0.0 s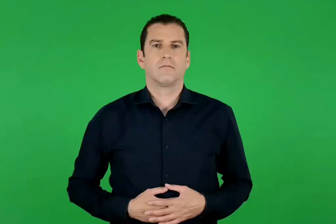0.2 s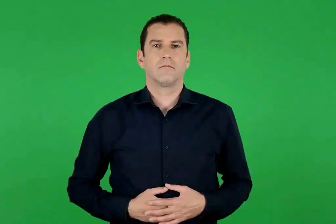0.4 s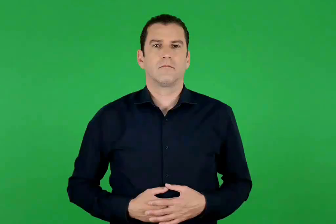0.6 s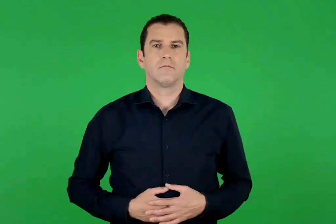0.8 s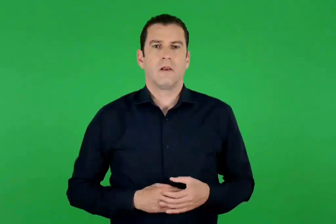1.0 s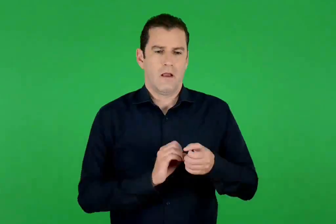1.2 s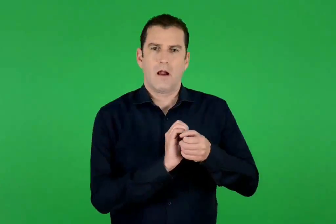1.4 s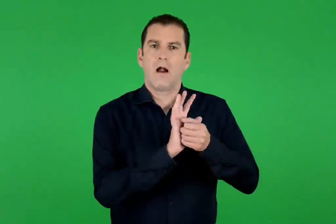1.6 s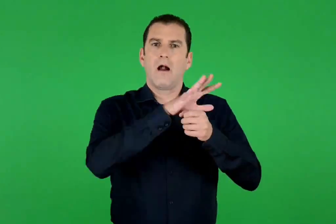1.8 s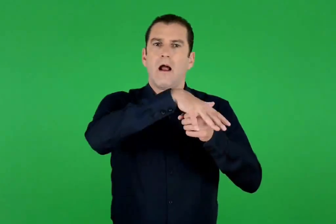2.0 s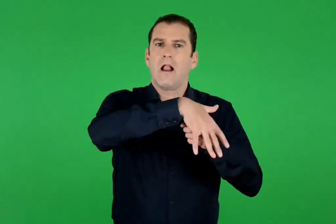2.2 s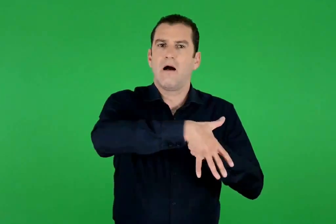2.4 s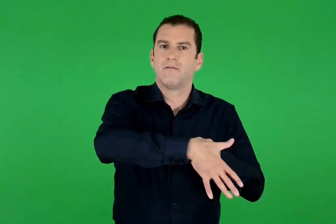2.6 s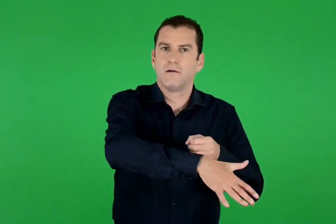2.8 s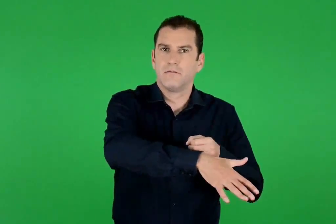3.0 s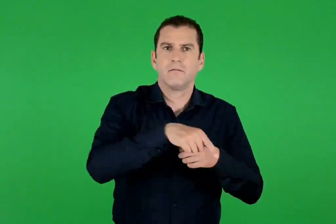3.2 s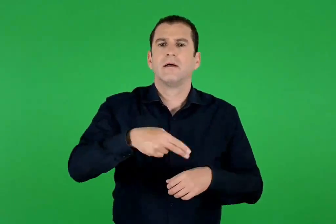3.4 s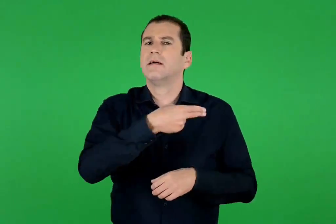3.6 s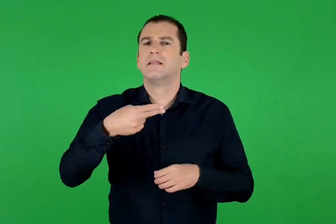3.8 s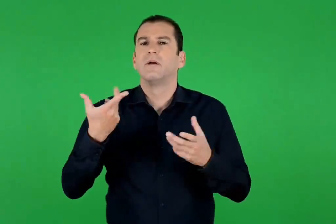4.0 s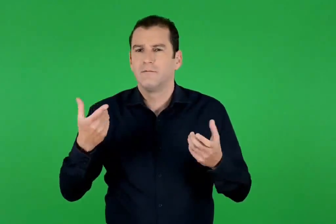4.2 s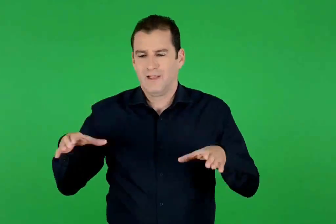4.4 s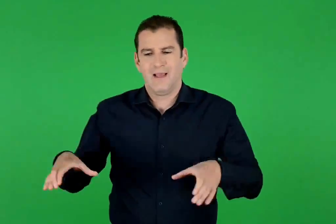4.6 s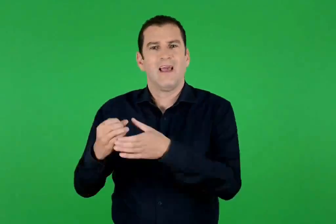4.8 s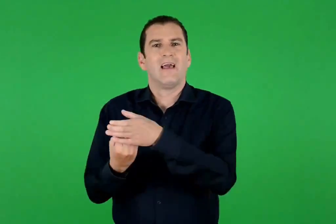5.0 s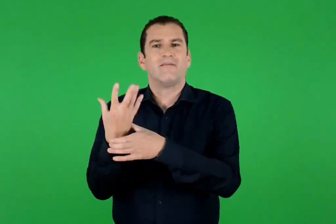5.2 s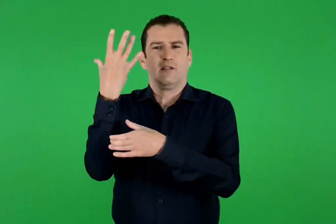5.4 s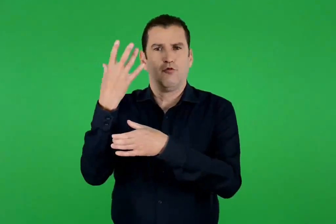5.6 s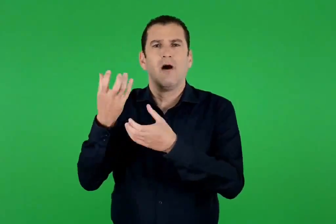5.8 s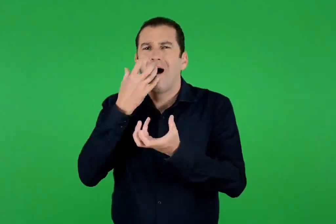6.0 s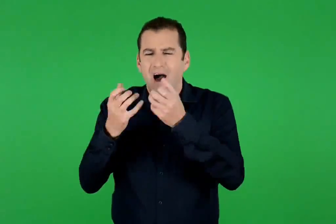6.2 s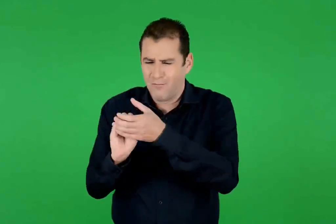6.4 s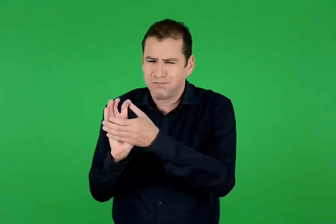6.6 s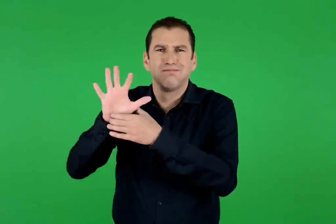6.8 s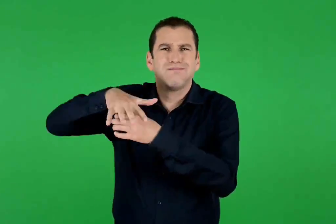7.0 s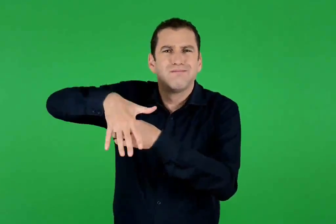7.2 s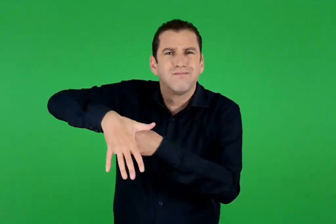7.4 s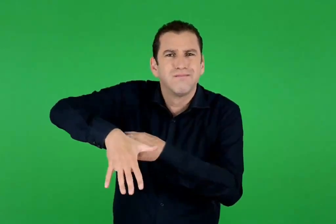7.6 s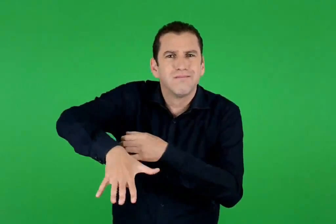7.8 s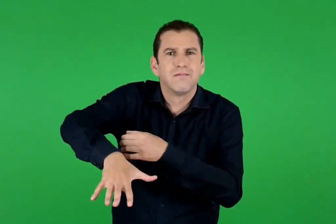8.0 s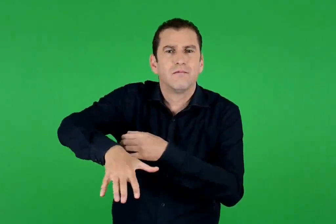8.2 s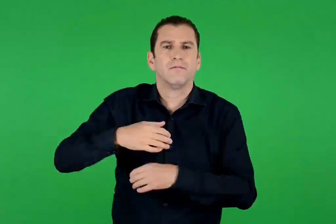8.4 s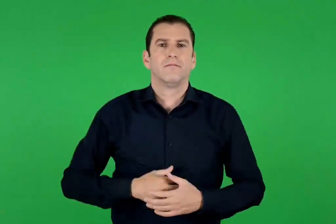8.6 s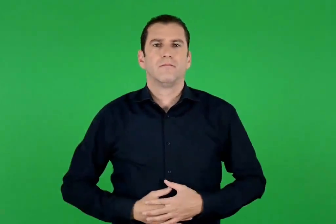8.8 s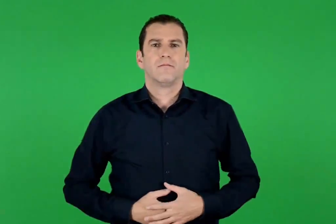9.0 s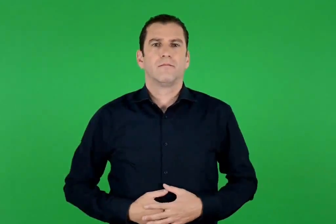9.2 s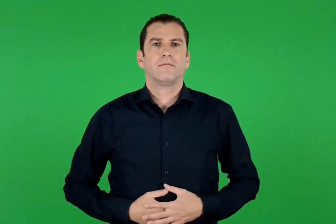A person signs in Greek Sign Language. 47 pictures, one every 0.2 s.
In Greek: λάβα καυτό υλικό που βγαίνει από τα ηφαίστεια
